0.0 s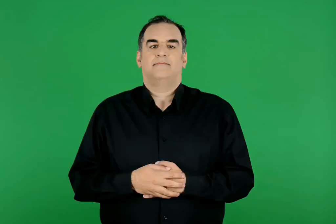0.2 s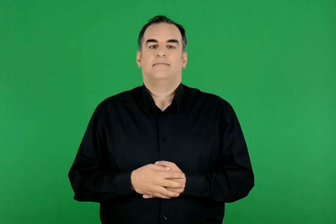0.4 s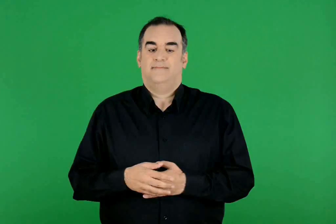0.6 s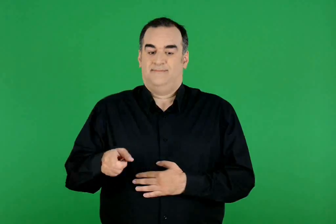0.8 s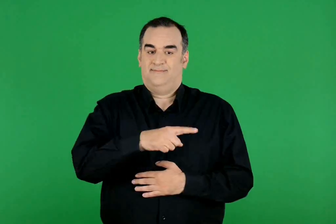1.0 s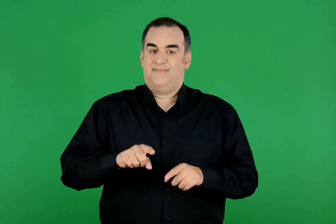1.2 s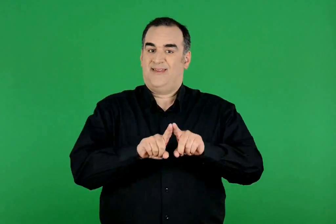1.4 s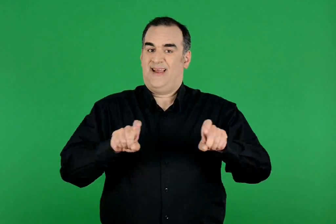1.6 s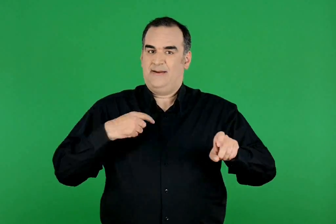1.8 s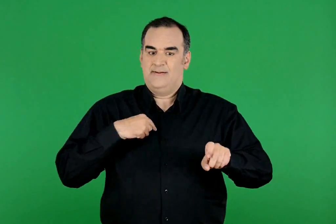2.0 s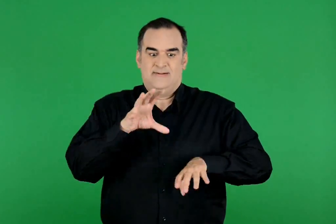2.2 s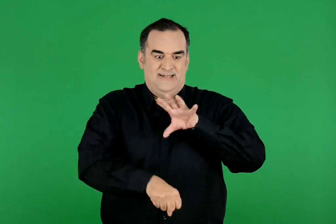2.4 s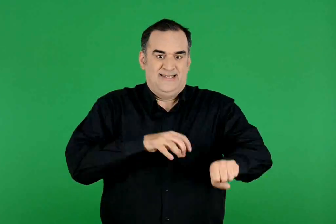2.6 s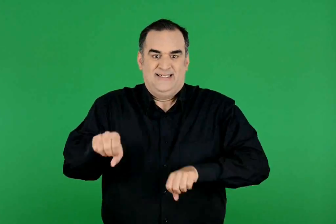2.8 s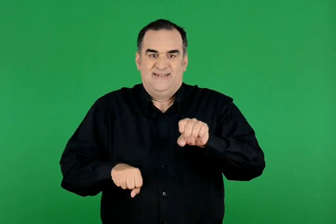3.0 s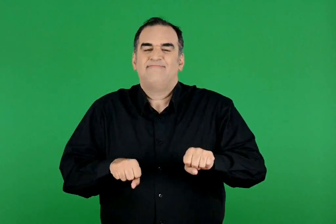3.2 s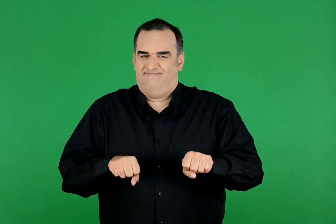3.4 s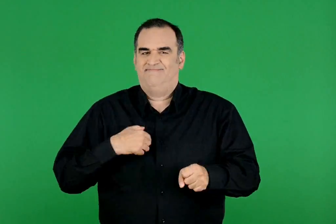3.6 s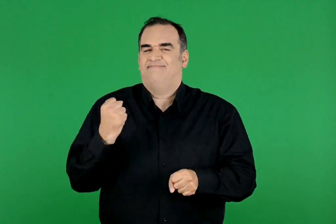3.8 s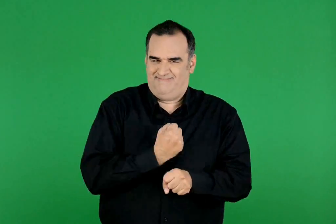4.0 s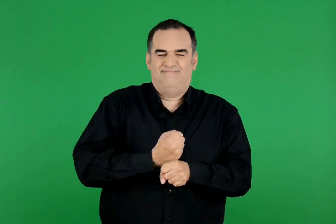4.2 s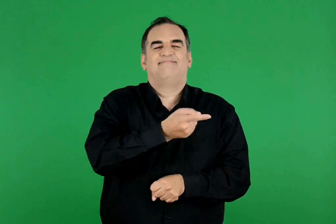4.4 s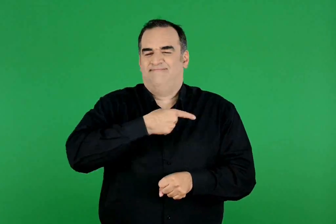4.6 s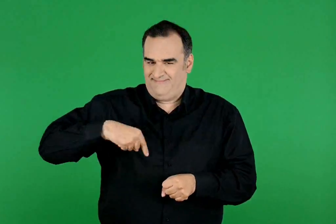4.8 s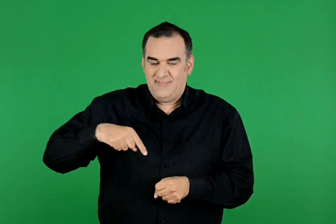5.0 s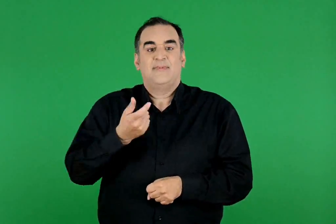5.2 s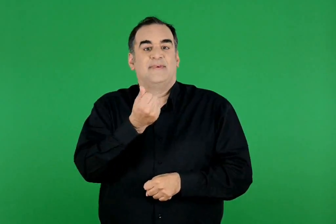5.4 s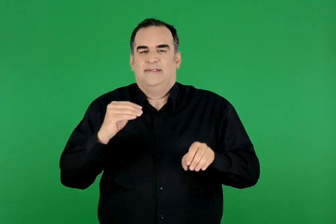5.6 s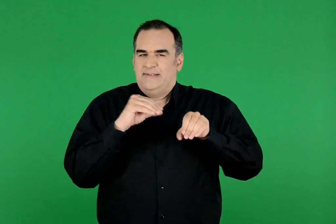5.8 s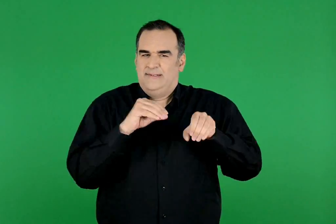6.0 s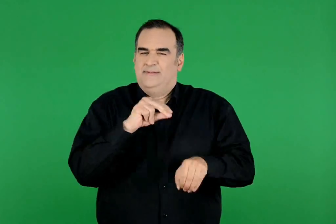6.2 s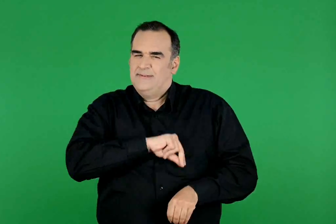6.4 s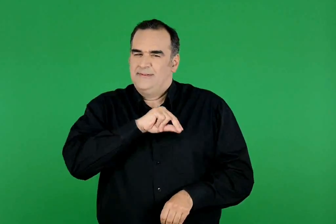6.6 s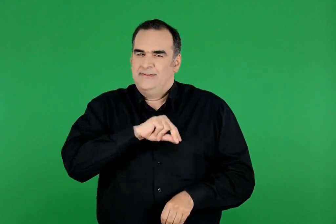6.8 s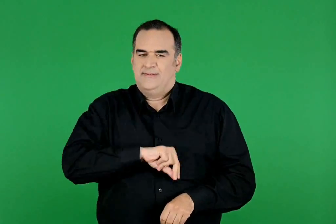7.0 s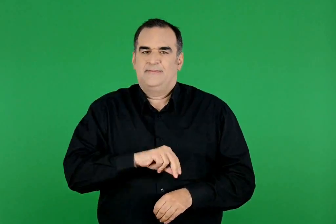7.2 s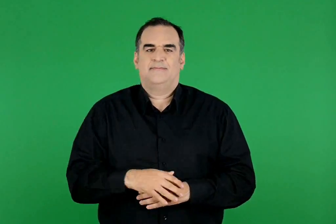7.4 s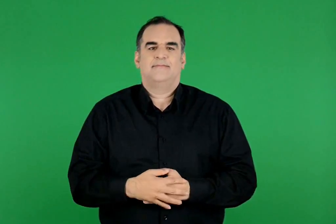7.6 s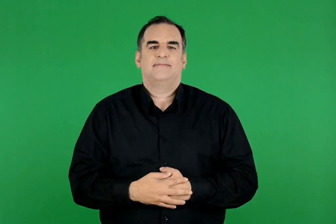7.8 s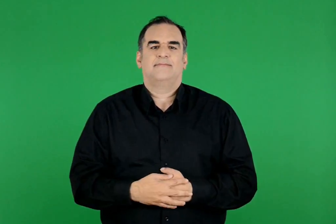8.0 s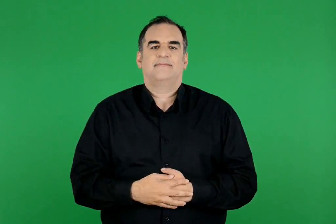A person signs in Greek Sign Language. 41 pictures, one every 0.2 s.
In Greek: για να αποκτήσουμε αγαθά , εργαζόμαστε και κερδίζουμε χρήματα
